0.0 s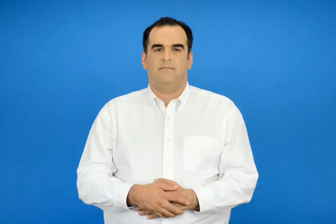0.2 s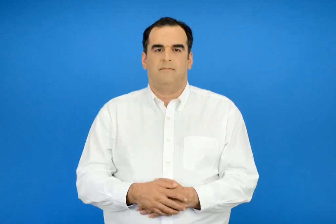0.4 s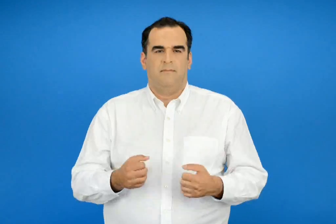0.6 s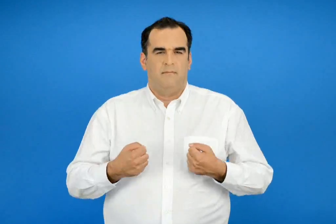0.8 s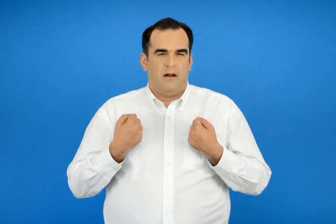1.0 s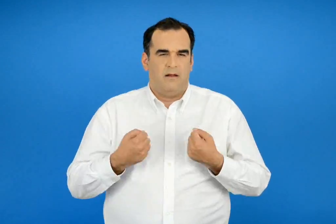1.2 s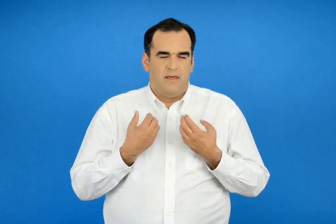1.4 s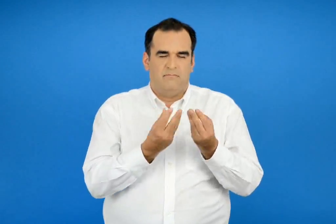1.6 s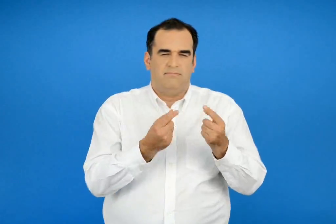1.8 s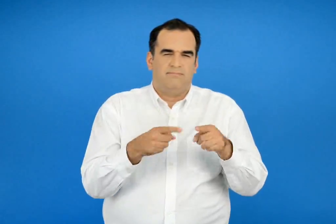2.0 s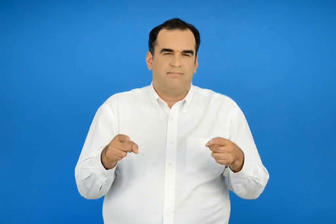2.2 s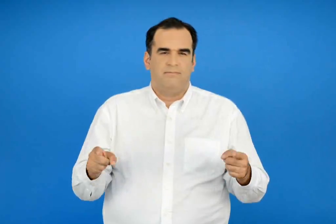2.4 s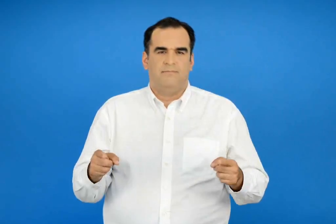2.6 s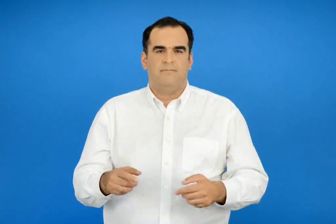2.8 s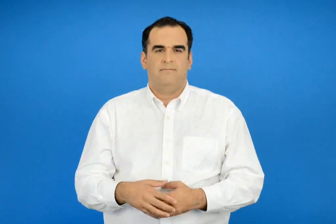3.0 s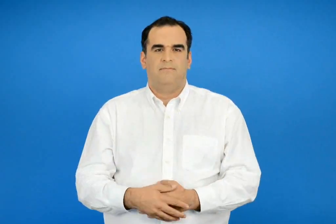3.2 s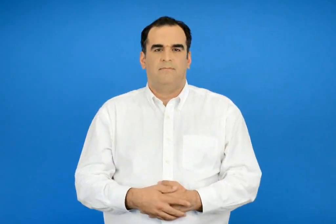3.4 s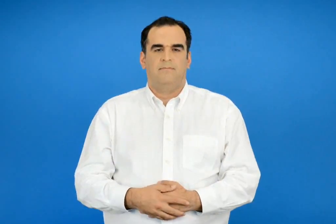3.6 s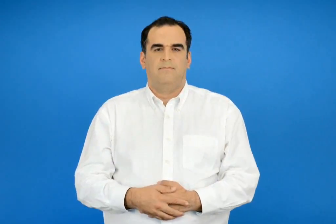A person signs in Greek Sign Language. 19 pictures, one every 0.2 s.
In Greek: παιχνίδια
